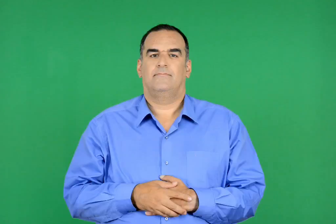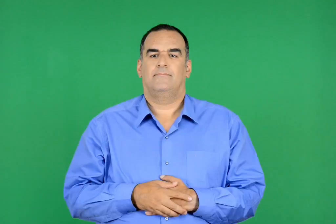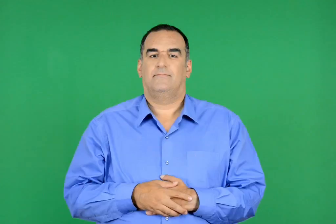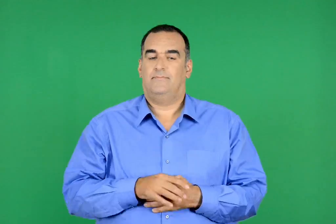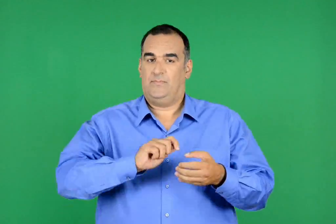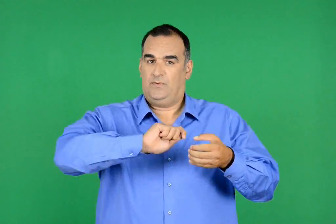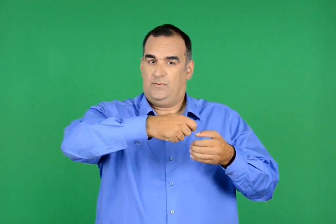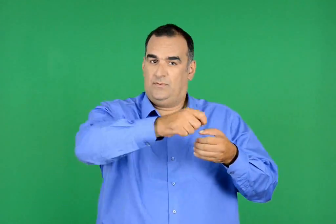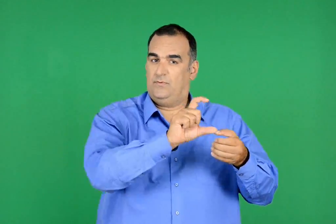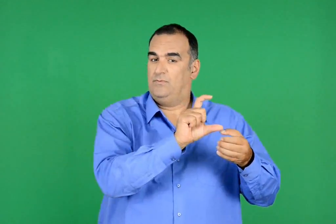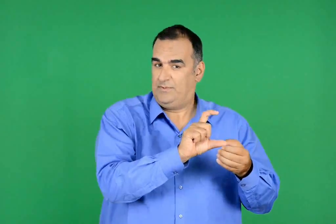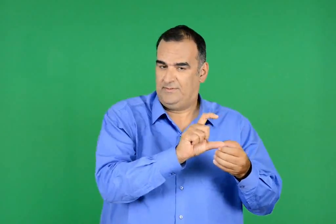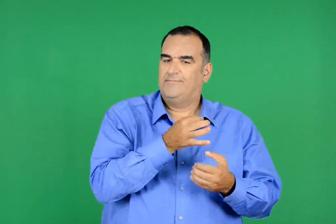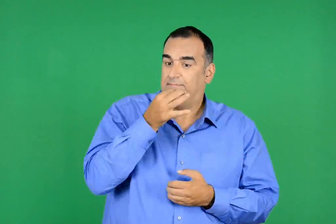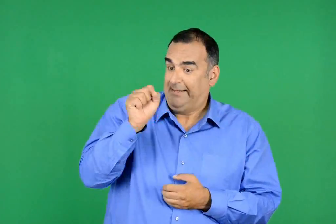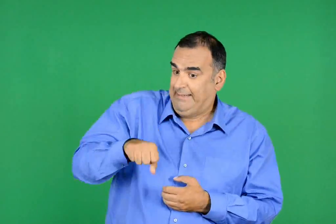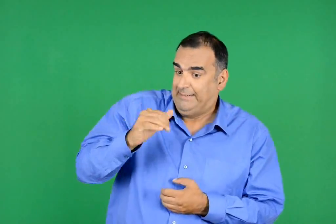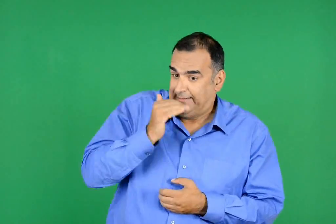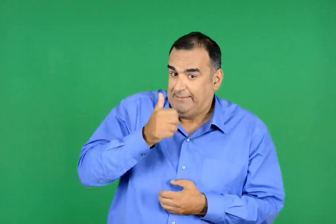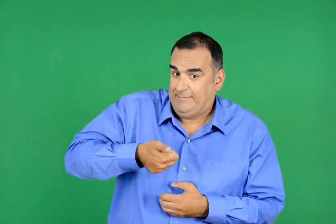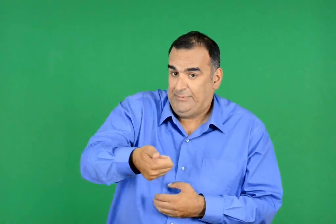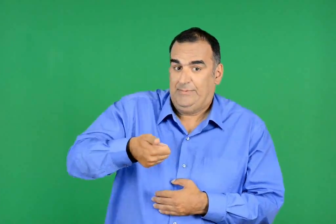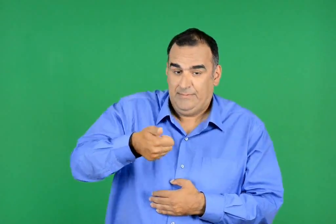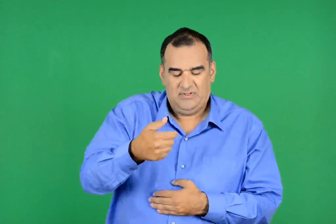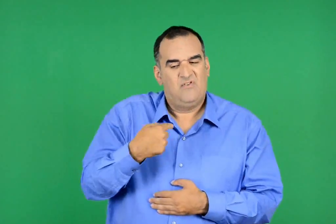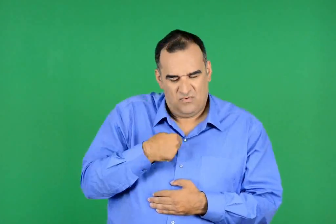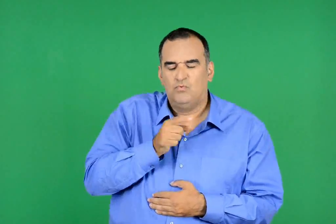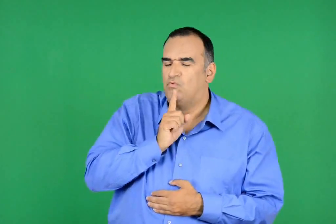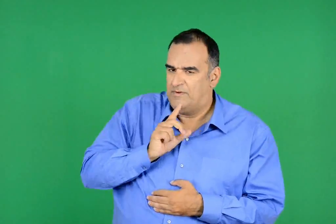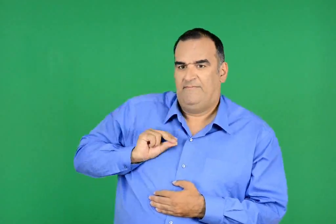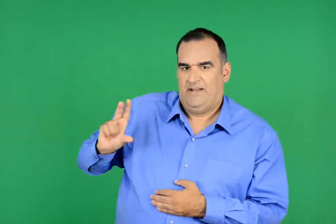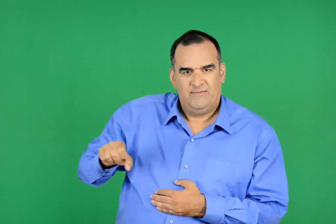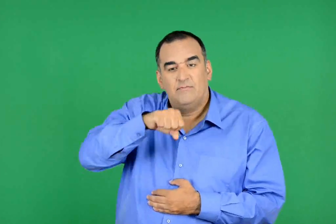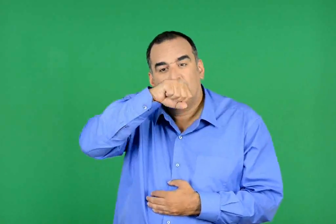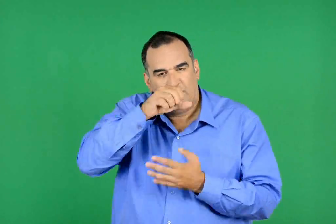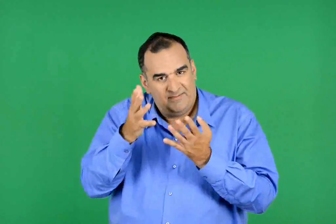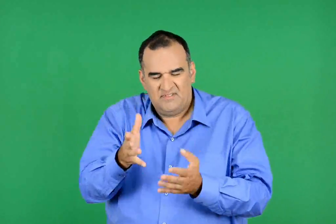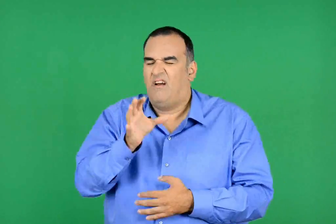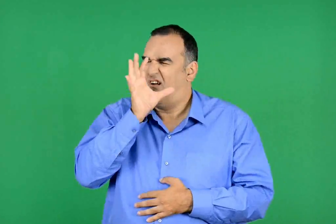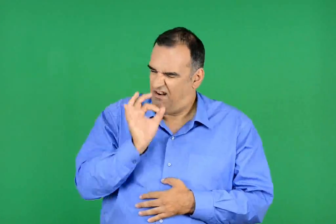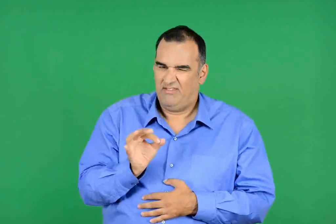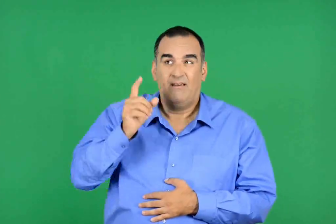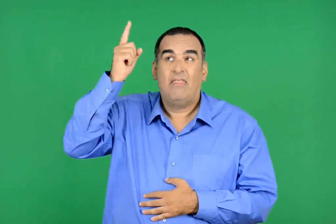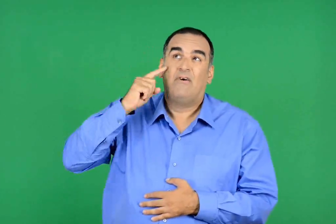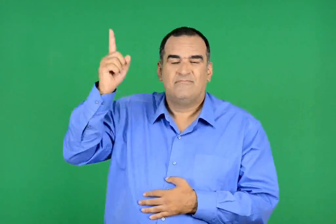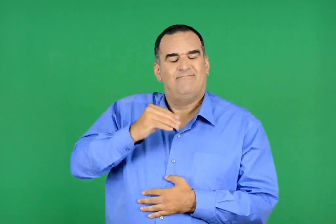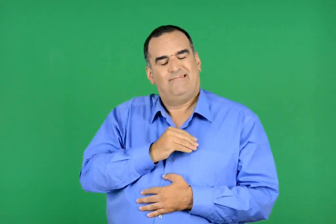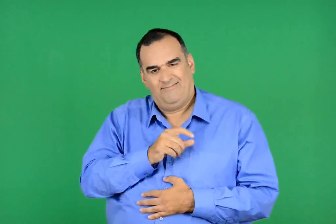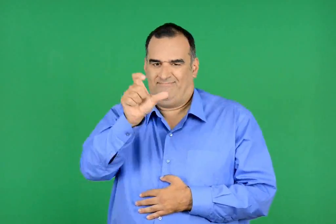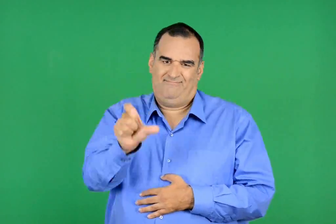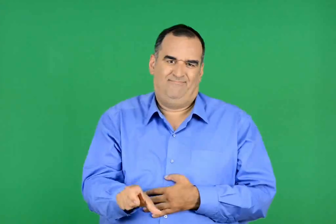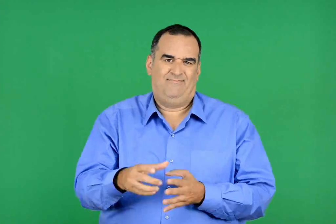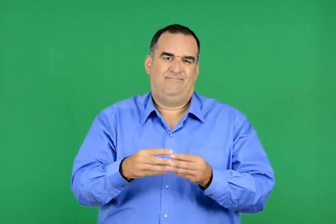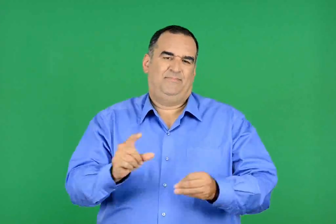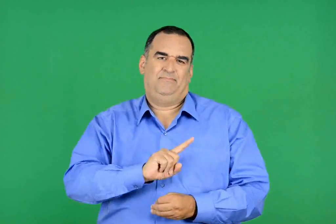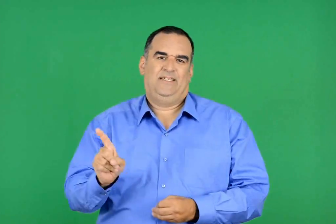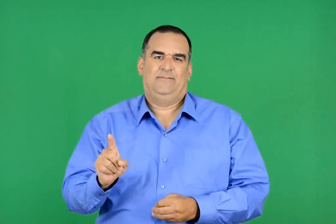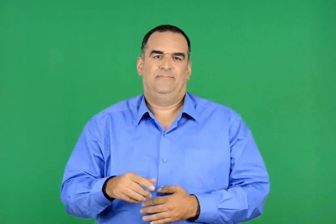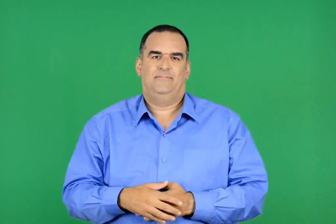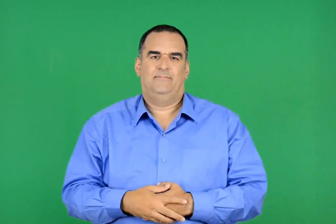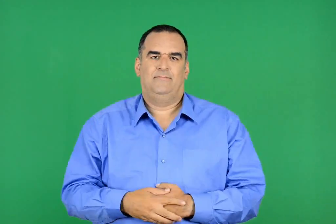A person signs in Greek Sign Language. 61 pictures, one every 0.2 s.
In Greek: ναι , βιάσου , τη συμβούλεψε και το κονσερβοκούτι. κι εγώ σε συμπάθησα. και θα ήταν , αλήθεια , κρίμα από το θεό να χαθείς
